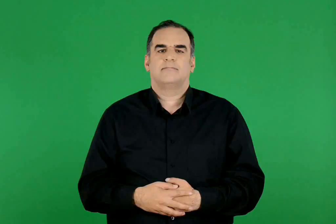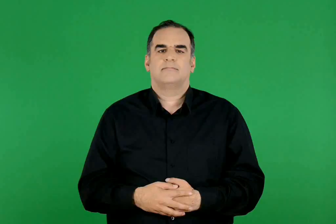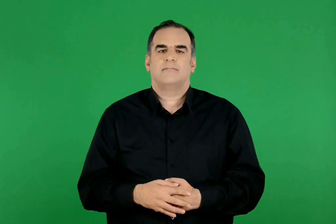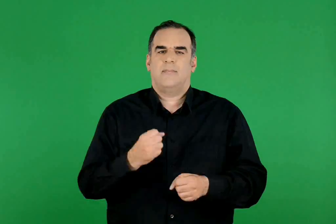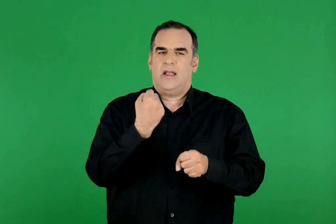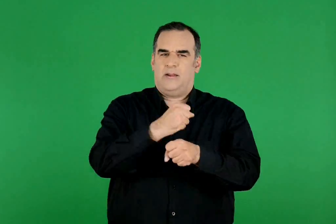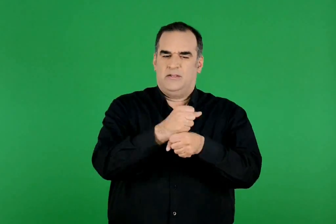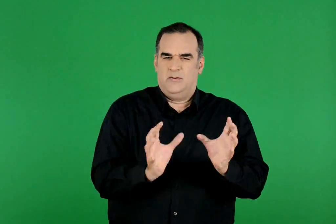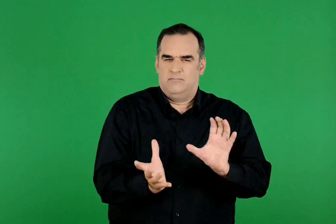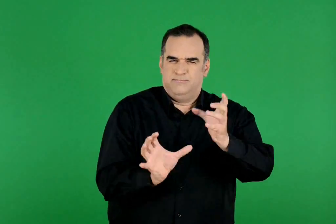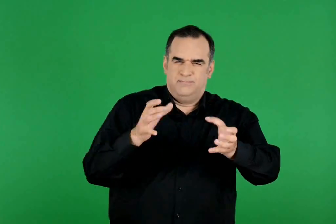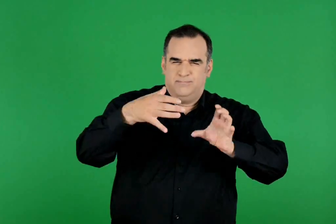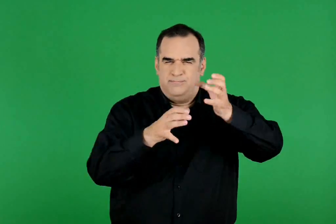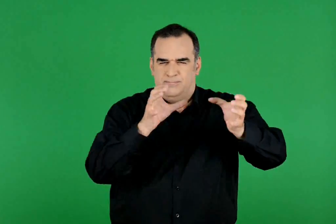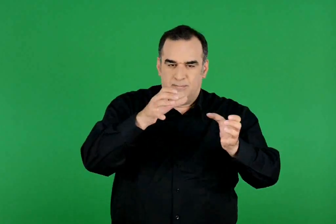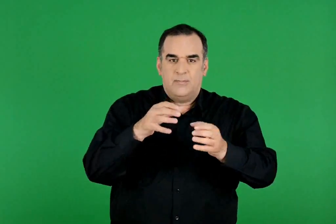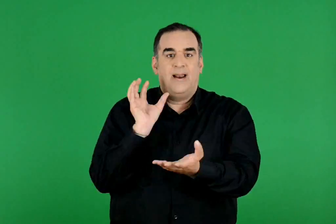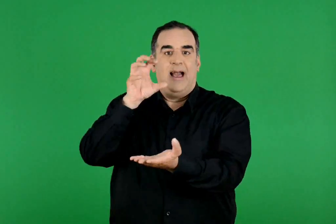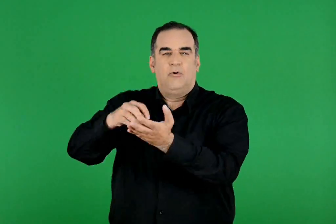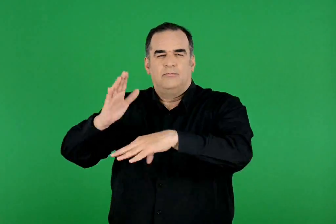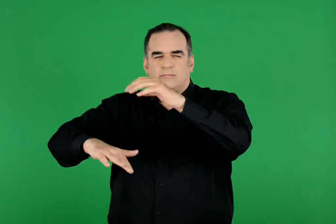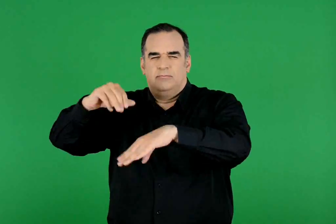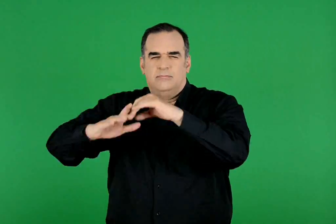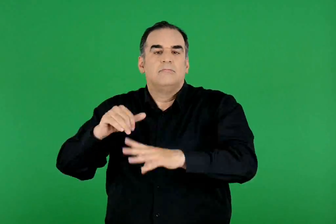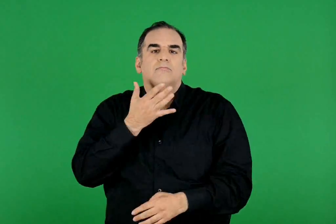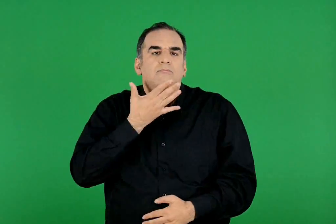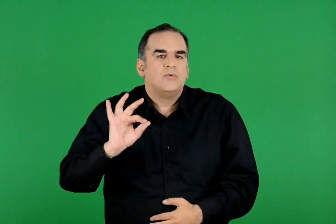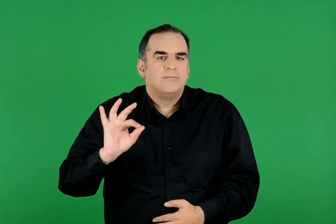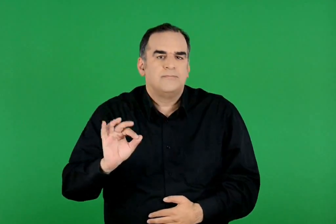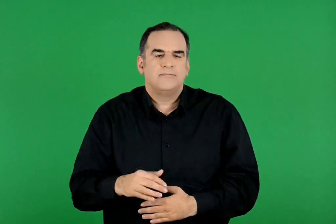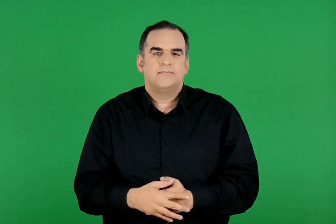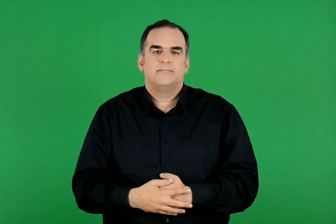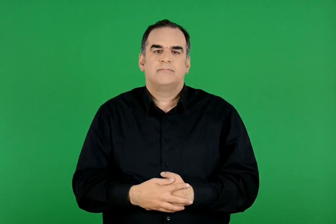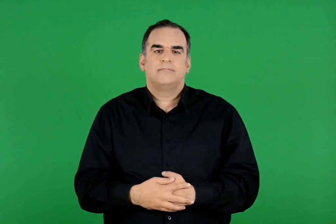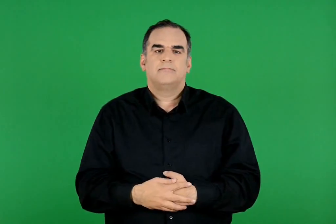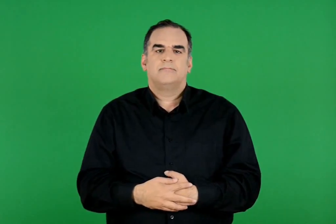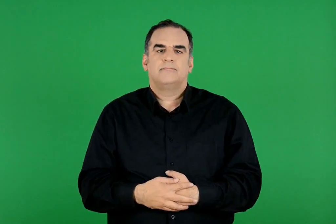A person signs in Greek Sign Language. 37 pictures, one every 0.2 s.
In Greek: γιατί κατασκεύαζαν αγάλματα και ναούς ;
